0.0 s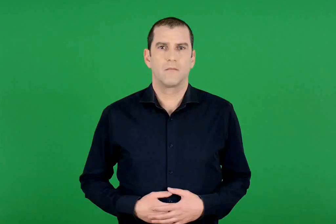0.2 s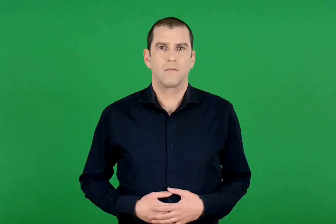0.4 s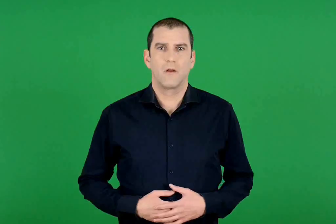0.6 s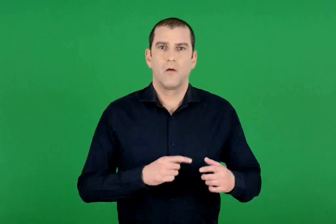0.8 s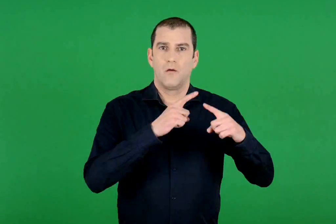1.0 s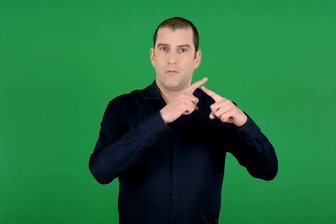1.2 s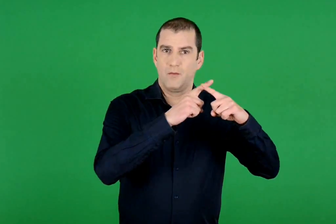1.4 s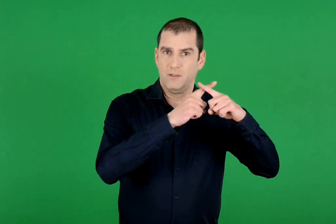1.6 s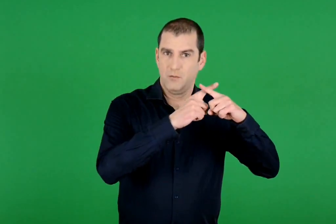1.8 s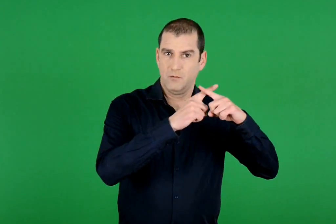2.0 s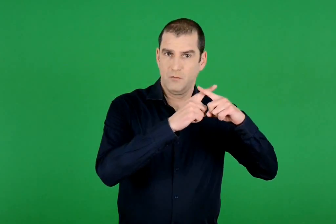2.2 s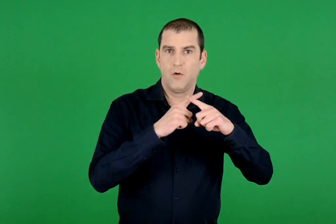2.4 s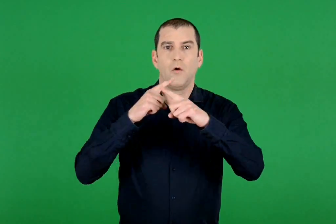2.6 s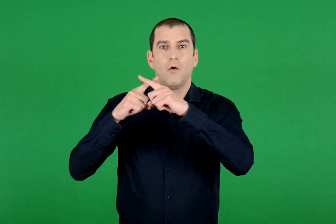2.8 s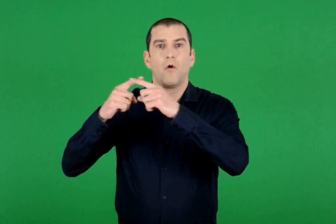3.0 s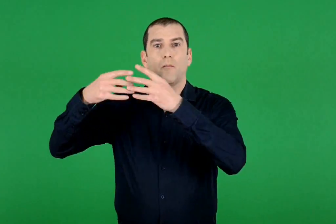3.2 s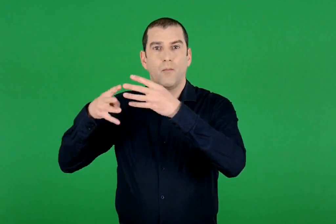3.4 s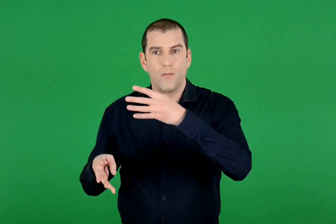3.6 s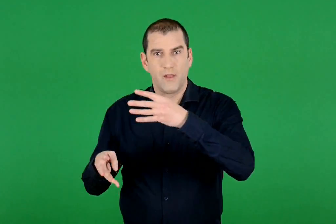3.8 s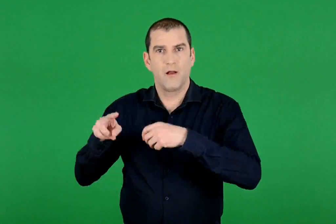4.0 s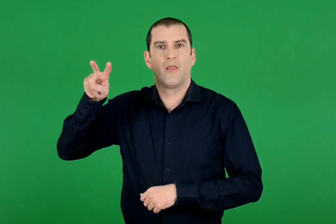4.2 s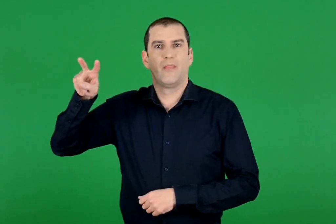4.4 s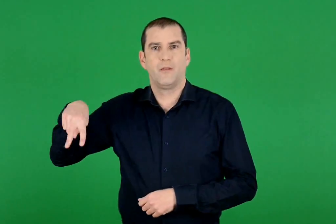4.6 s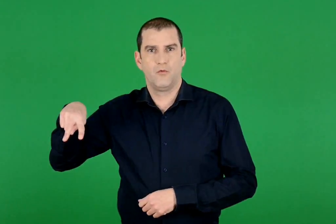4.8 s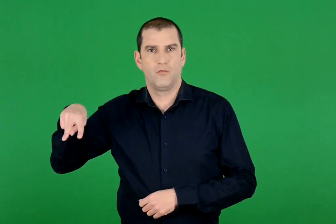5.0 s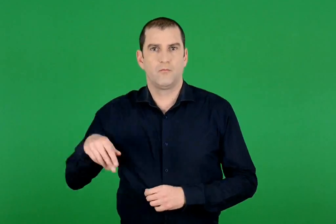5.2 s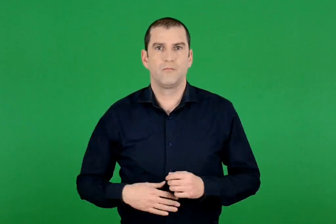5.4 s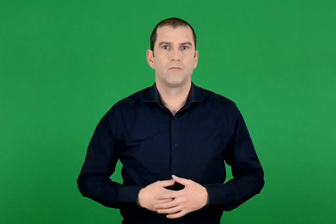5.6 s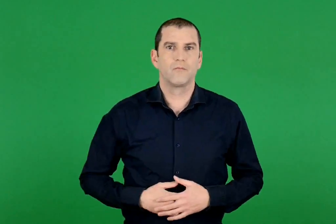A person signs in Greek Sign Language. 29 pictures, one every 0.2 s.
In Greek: πολλαπλασιασμός , προπαίδεια ιι
